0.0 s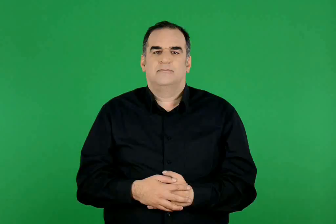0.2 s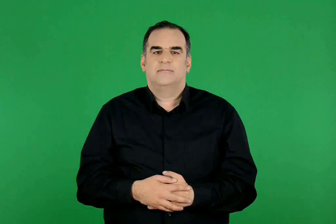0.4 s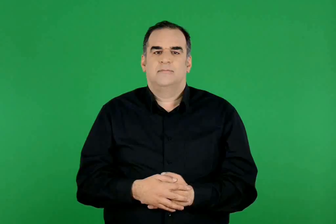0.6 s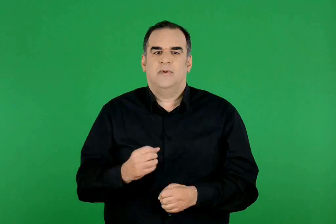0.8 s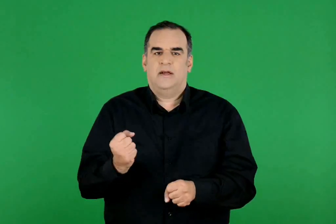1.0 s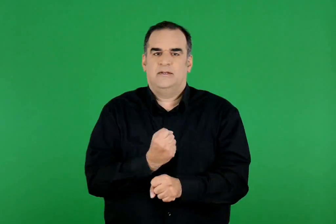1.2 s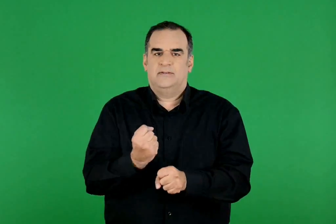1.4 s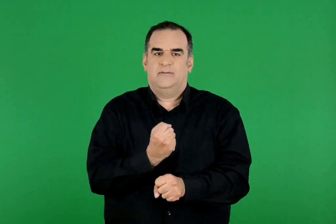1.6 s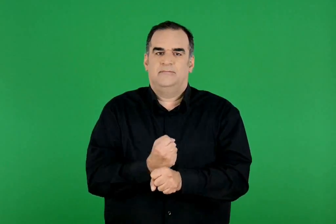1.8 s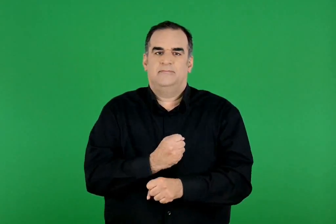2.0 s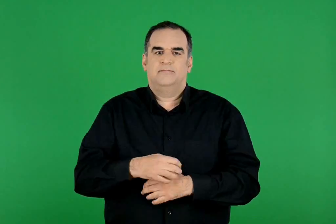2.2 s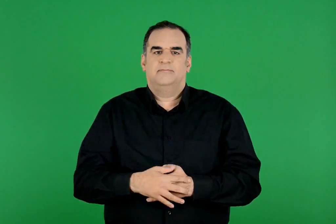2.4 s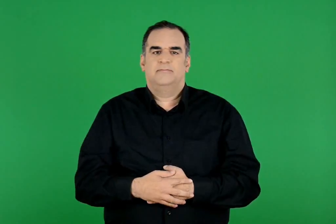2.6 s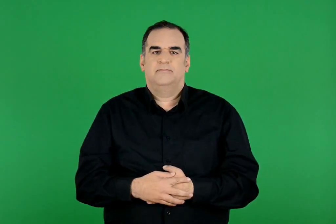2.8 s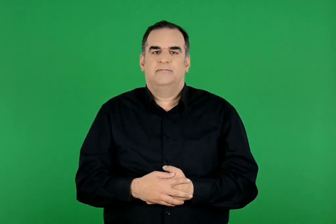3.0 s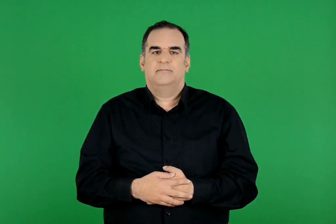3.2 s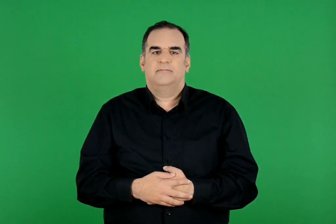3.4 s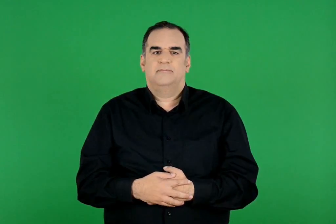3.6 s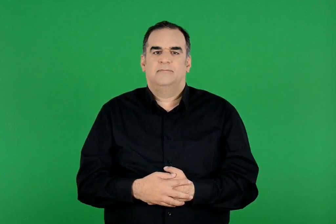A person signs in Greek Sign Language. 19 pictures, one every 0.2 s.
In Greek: εργασία
